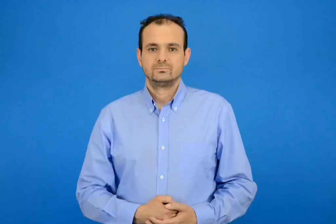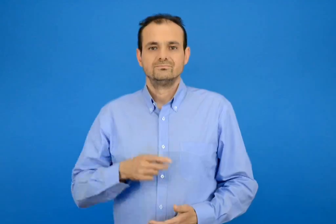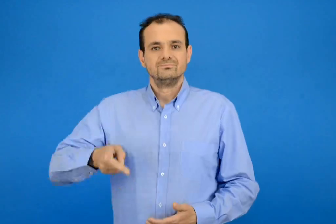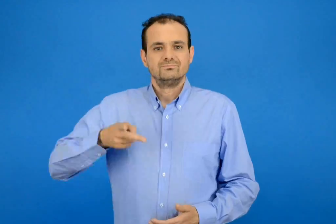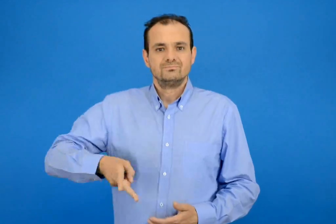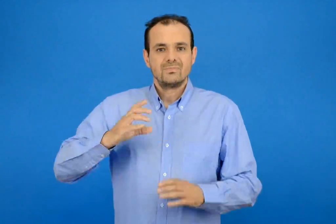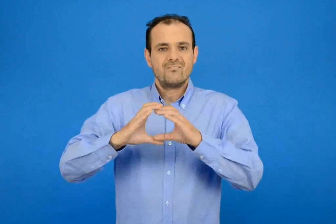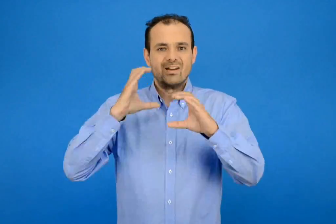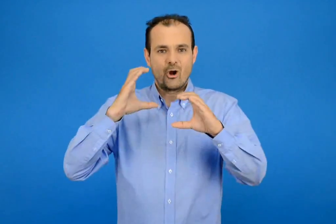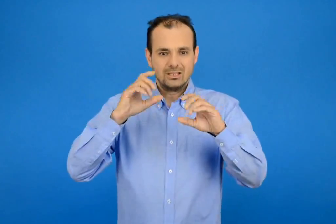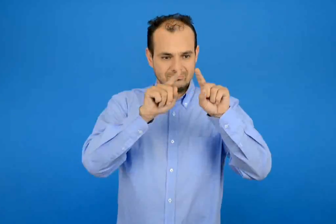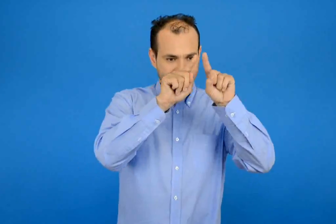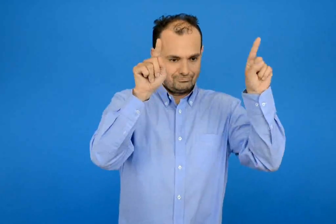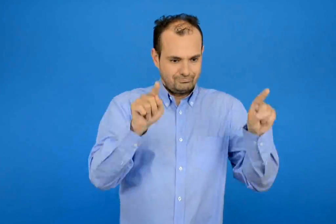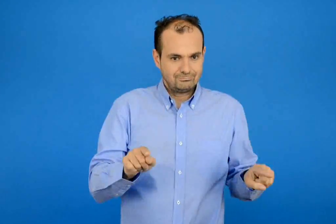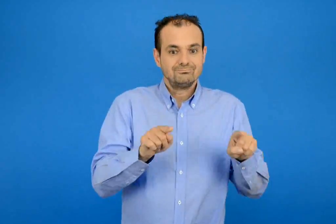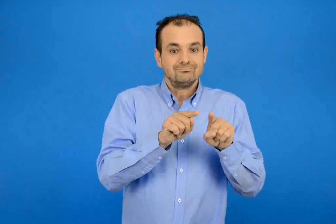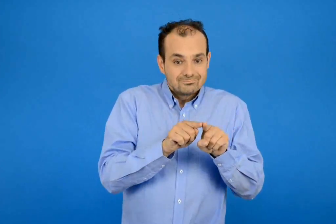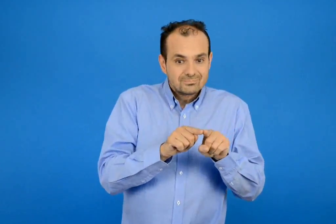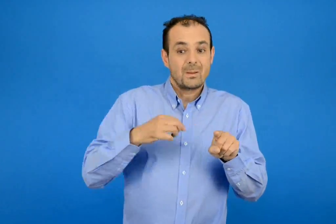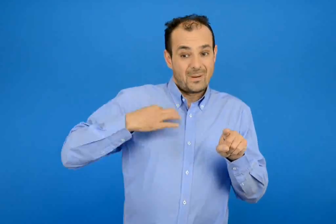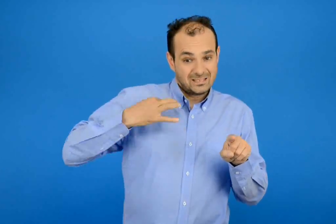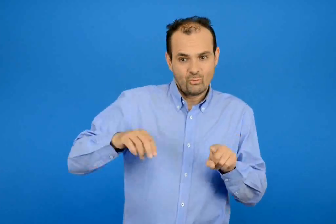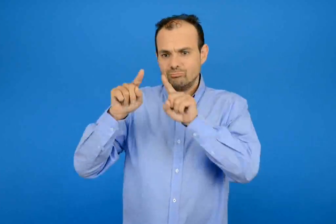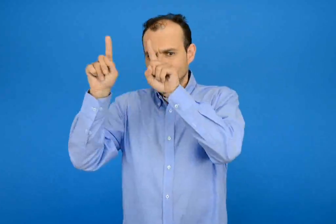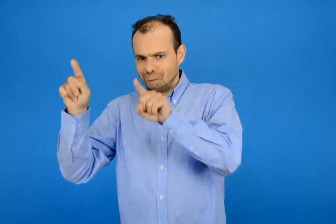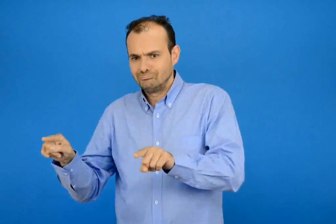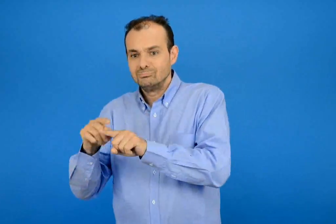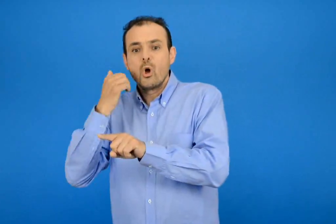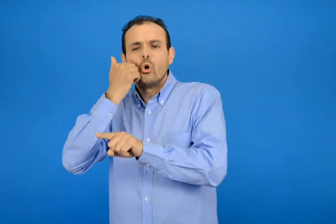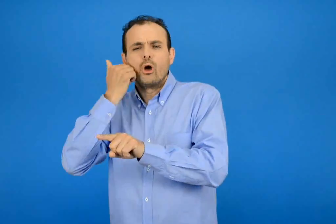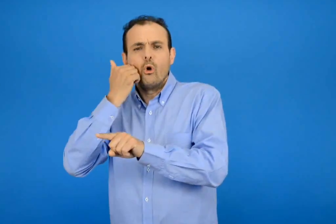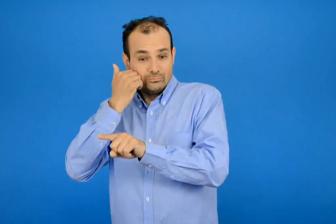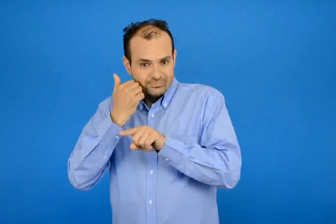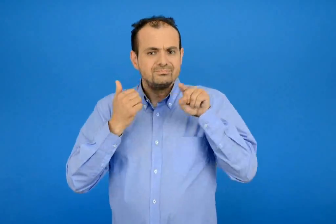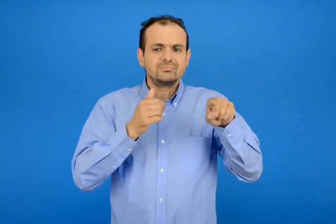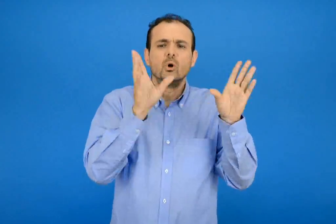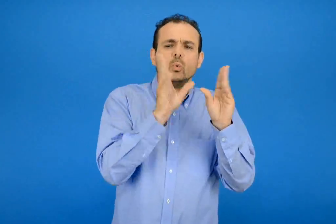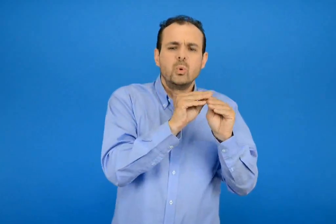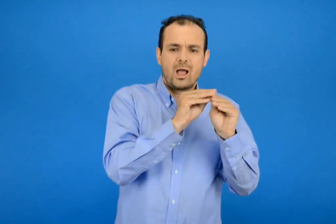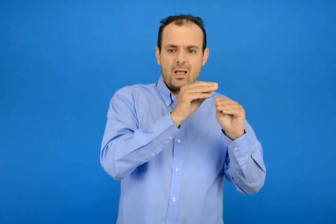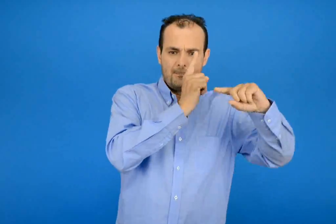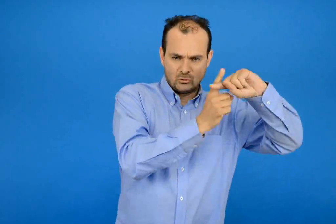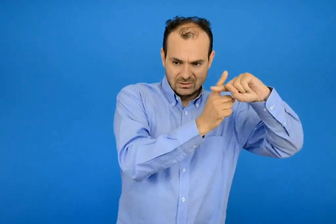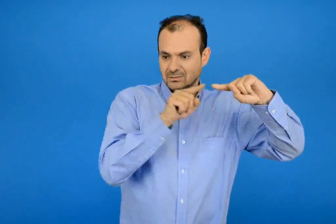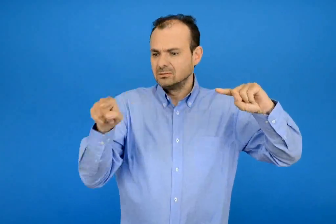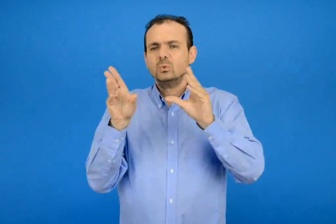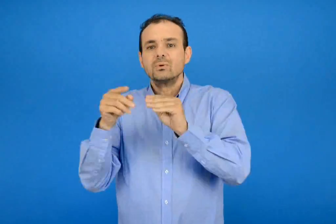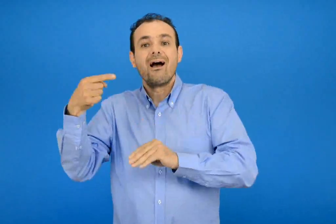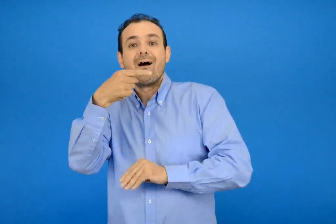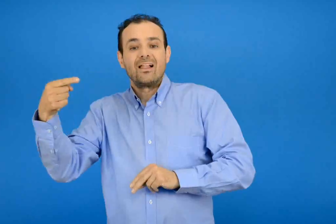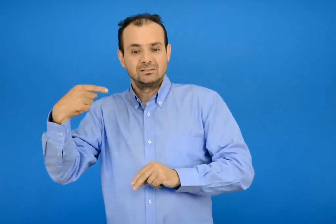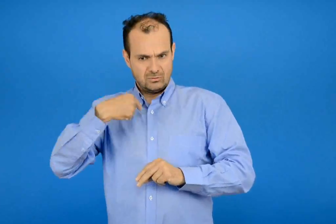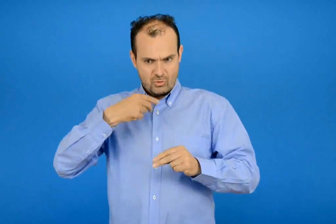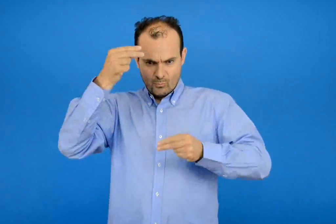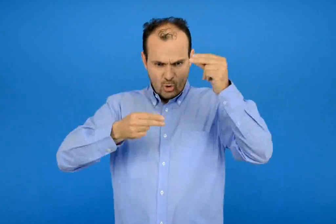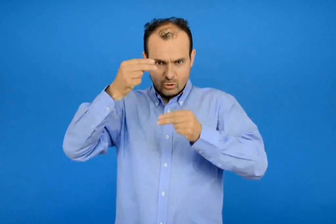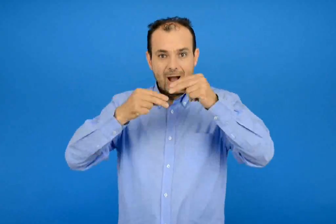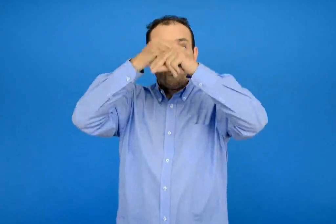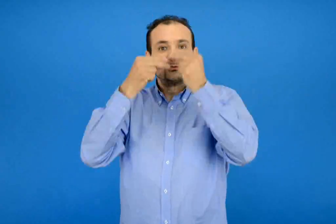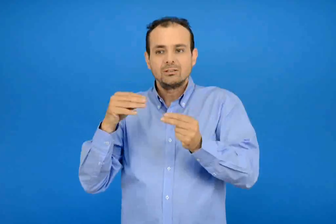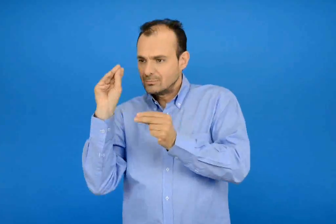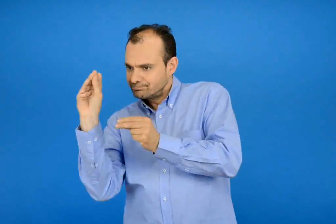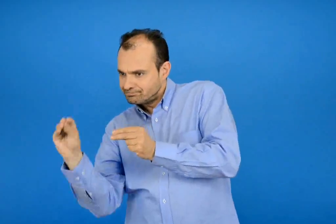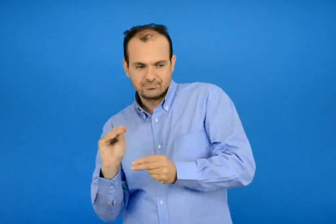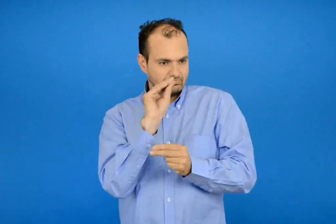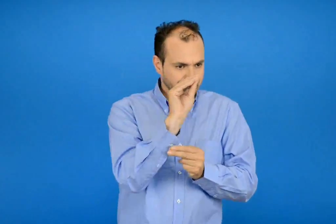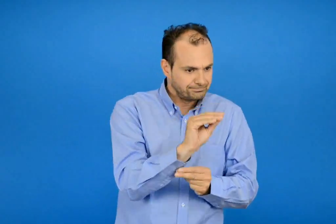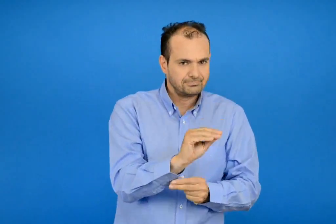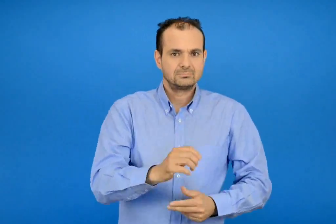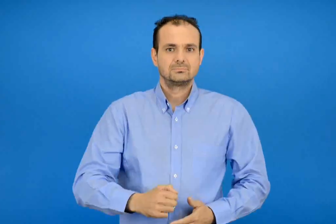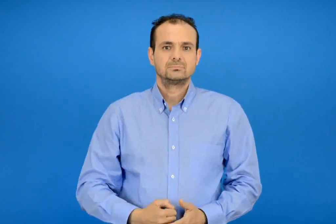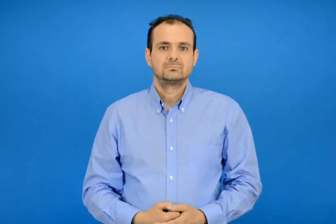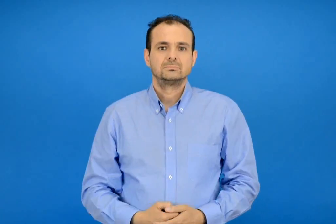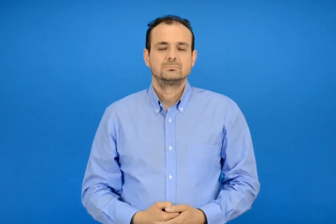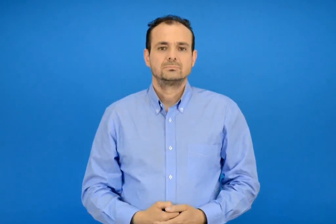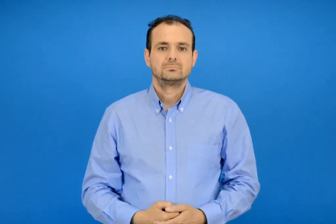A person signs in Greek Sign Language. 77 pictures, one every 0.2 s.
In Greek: γράφω τις προσθέσεις μέσα στο πράσινο βαγόνι και τις αφαιρέσεις μέσα στο κόκκινο υπολογίζω τα αποτελέσματα
